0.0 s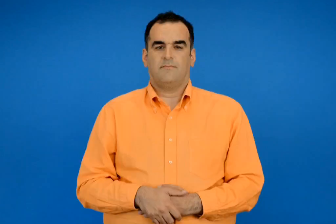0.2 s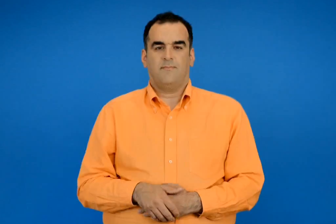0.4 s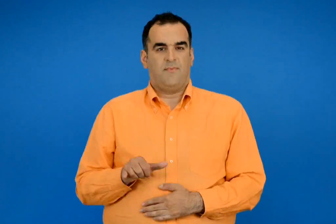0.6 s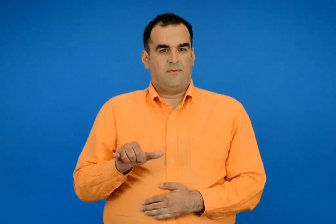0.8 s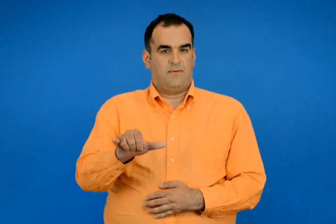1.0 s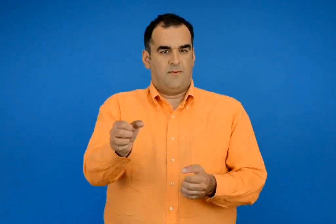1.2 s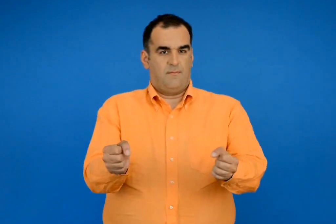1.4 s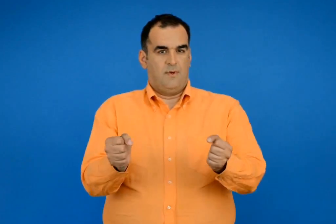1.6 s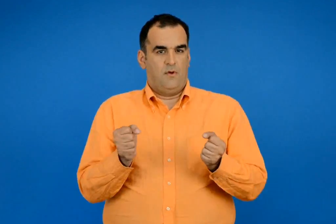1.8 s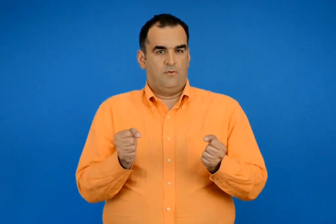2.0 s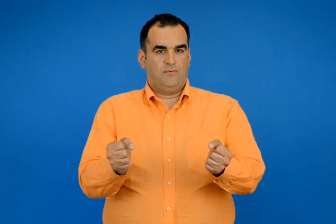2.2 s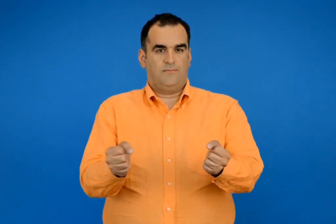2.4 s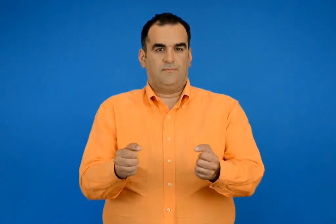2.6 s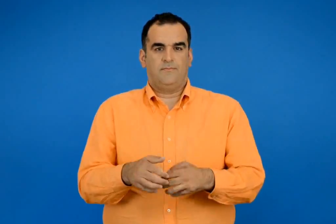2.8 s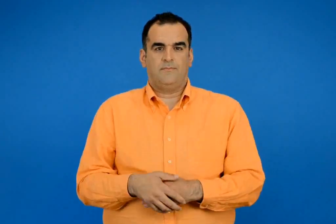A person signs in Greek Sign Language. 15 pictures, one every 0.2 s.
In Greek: πιλότος
